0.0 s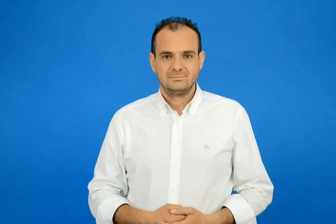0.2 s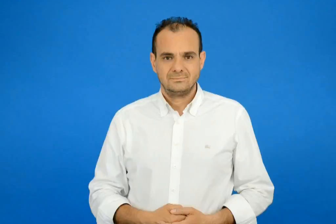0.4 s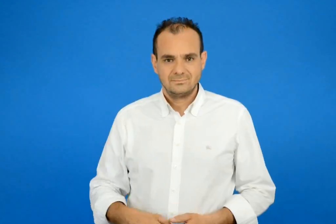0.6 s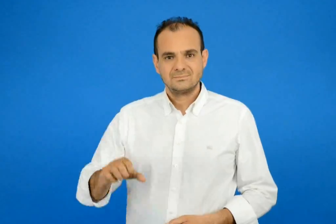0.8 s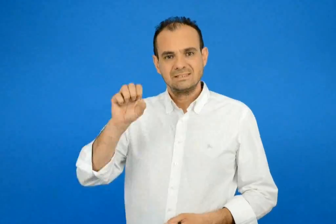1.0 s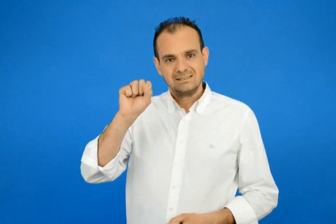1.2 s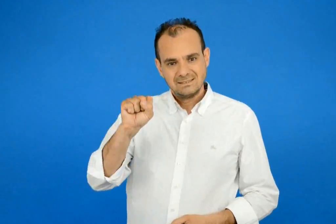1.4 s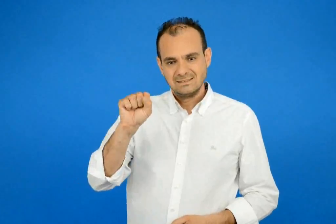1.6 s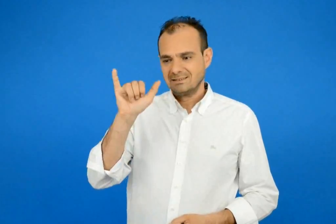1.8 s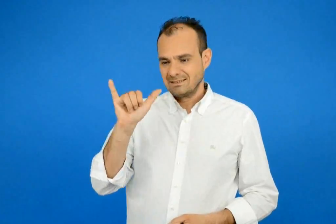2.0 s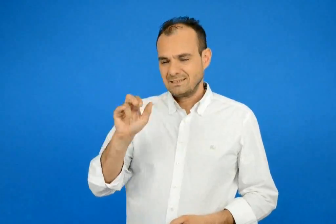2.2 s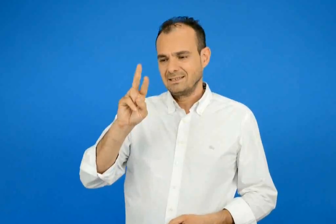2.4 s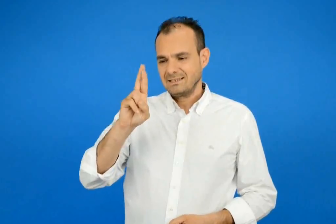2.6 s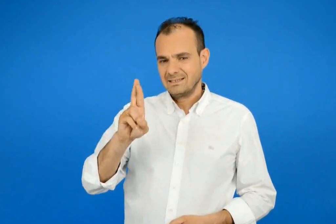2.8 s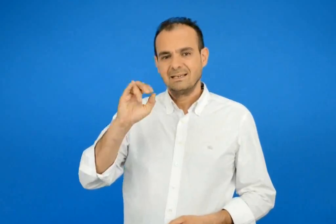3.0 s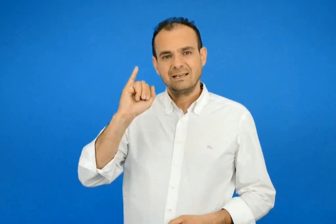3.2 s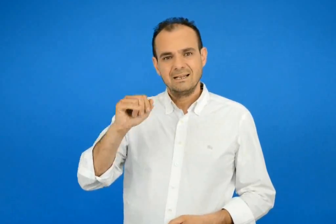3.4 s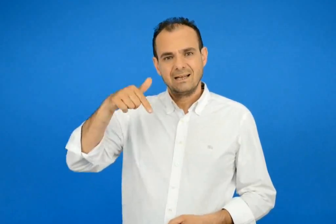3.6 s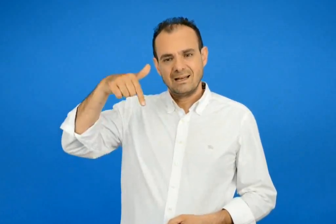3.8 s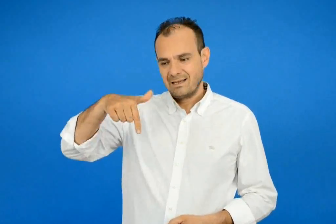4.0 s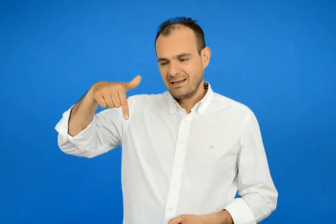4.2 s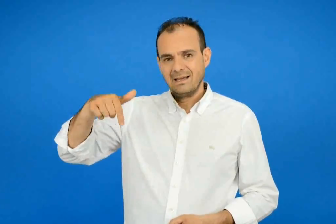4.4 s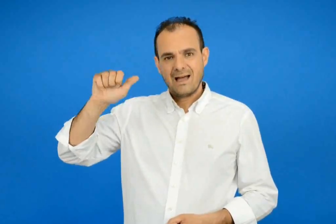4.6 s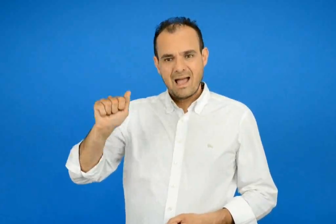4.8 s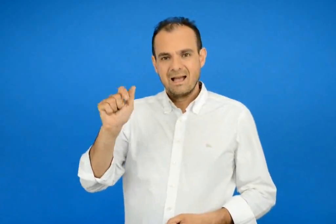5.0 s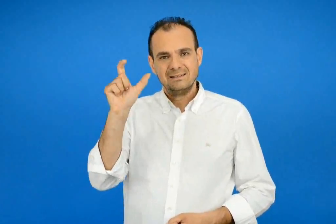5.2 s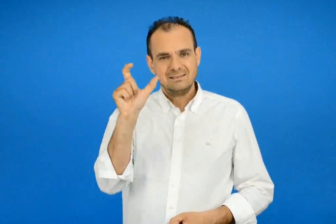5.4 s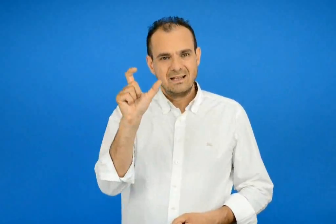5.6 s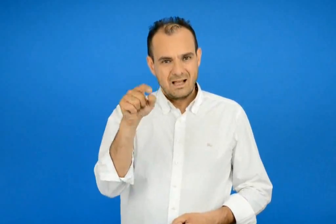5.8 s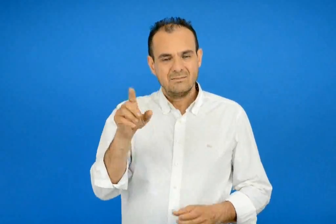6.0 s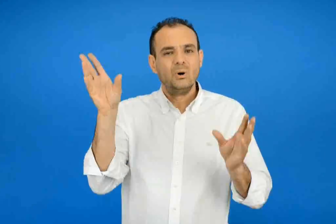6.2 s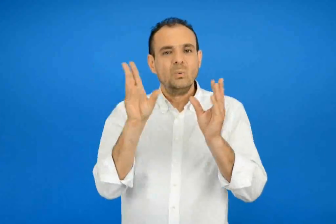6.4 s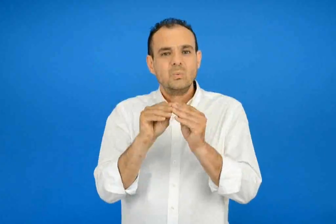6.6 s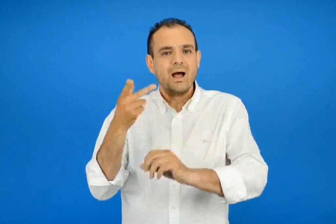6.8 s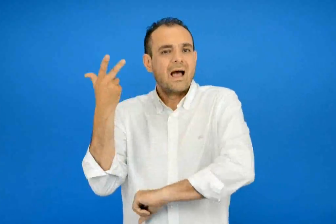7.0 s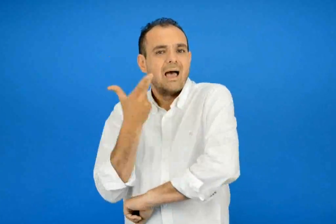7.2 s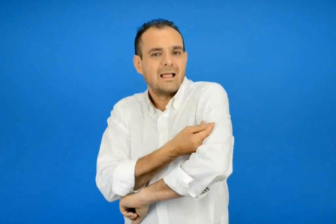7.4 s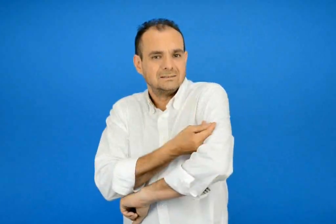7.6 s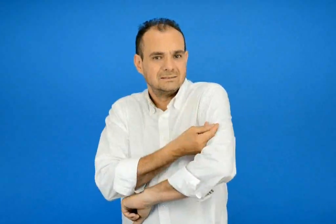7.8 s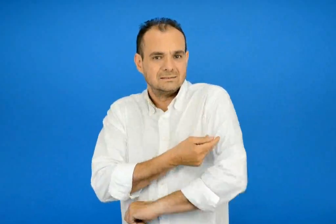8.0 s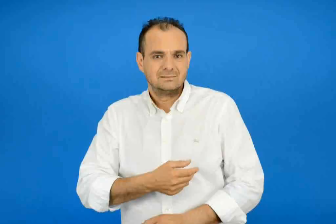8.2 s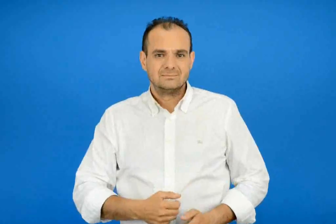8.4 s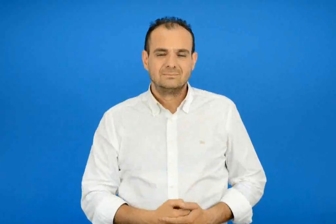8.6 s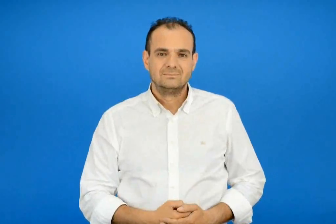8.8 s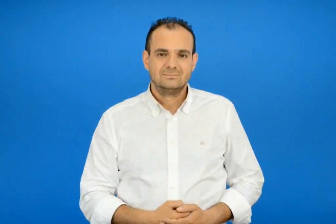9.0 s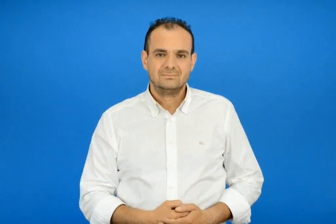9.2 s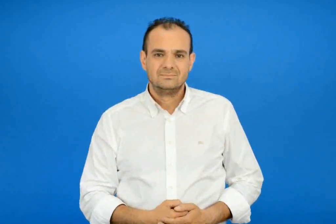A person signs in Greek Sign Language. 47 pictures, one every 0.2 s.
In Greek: σύριγγα η συσκευή για ενέσεις
